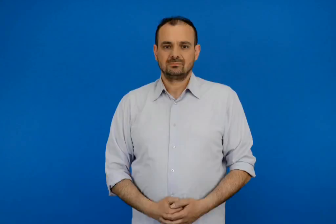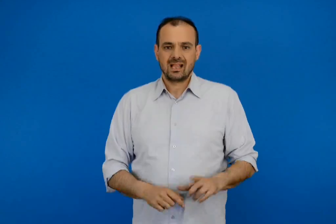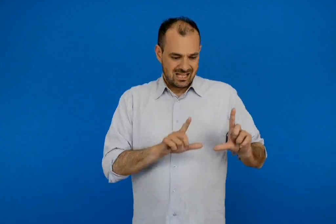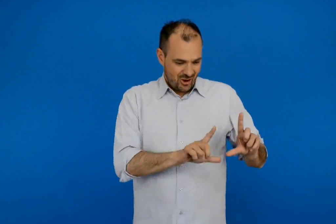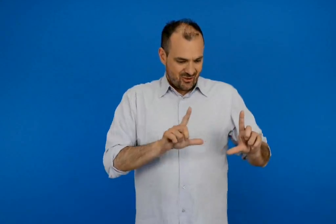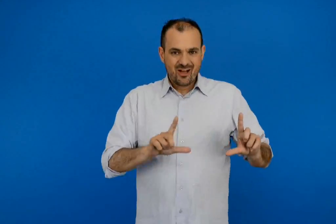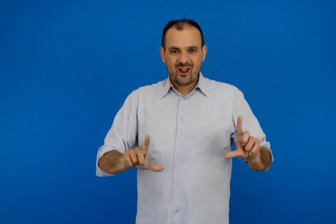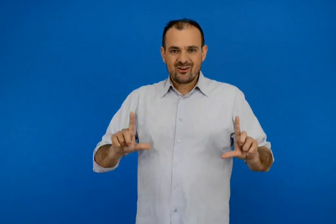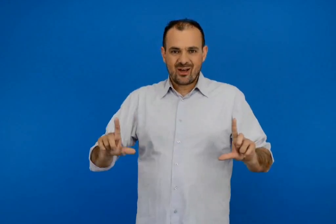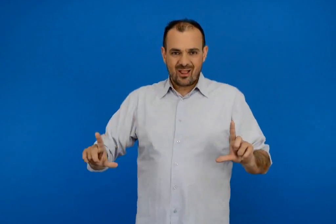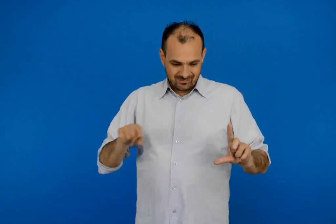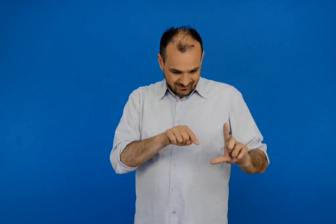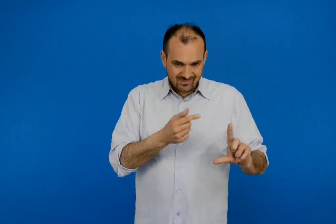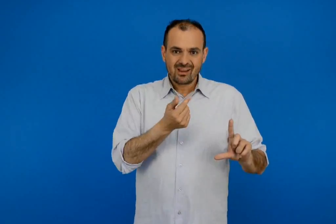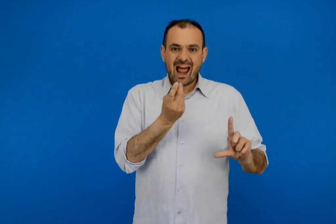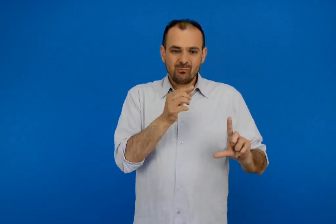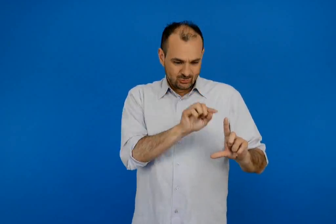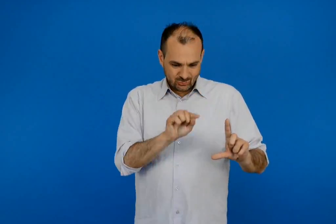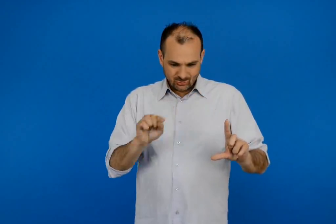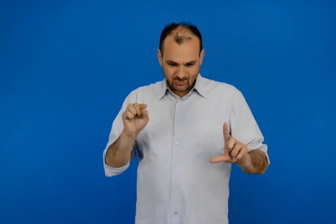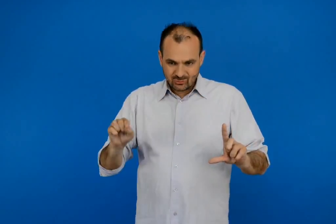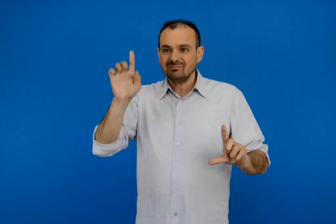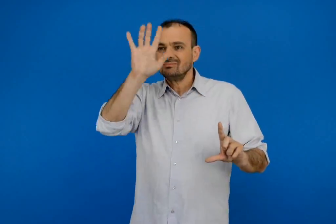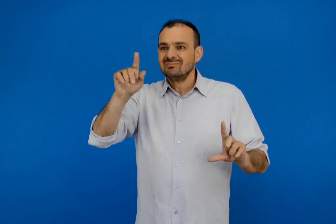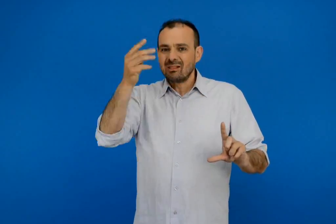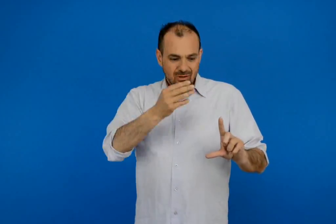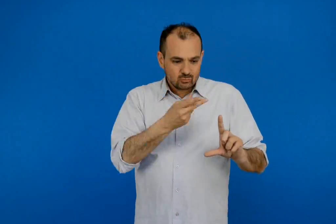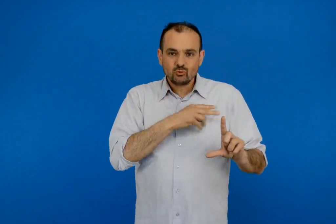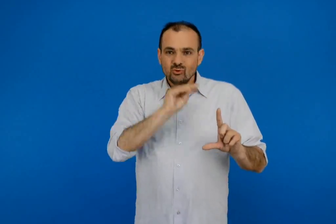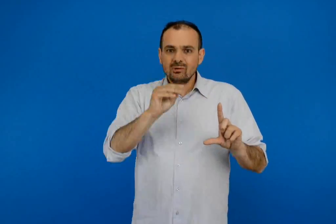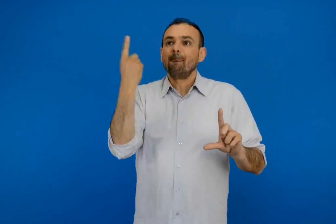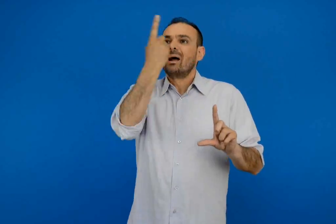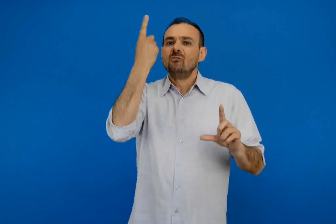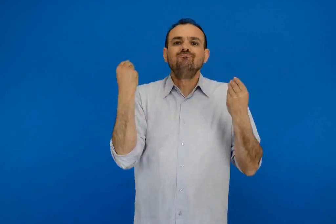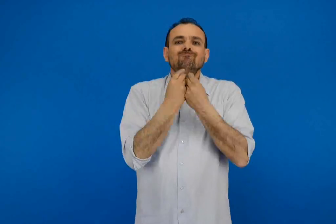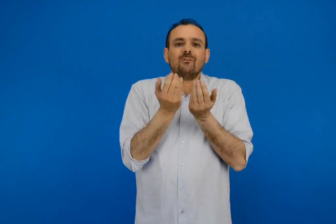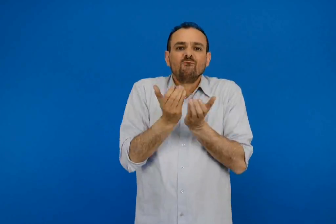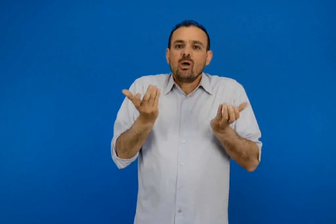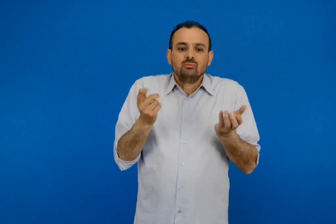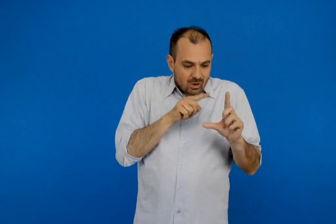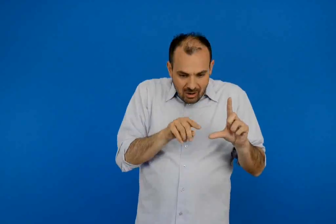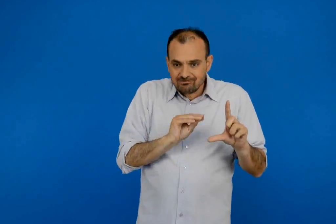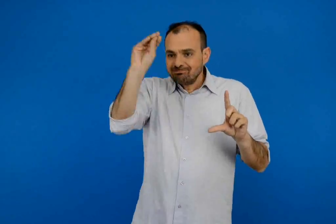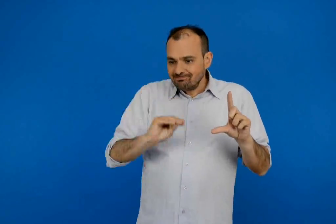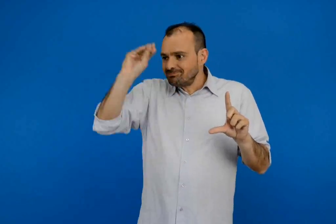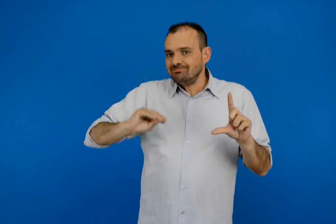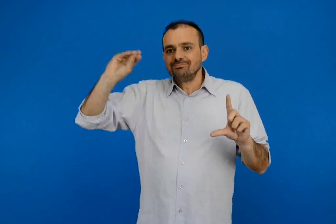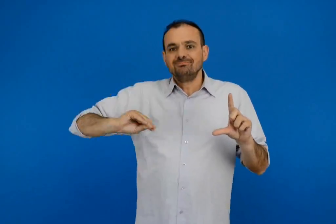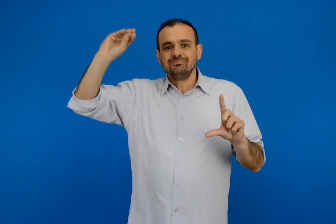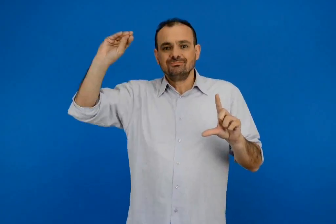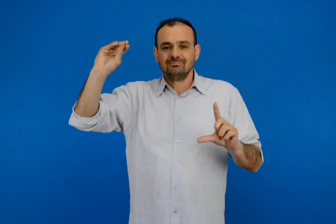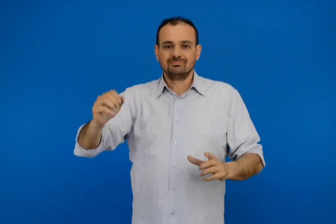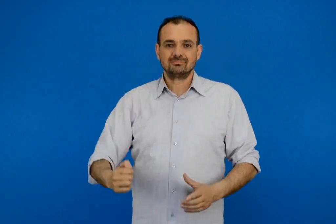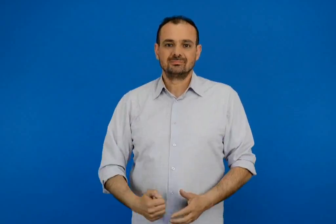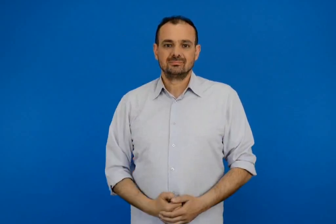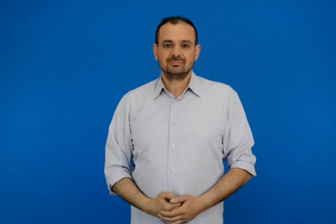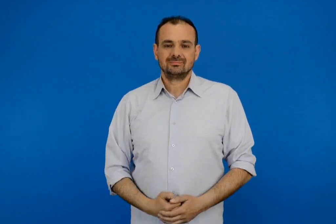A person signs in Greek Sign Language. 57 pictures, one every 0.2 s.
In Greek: βαλέ το σωστό αριθμό στους κύκλους της εικόνας ώστε κάθε ζώο να φωλιάσει στο περιβάλλον που του ταιριάζει καλυτέρα
